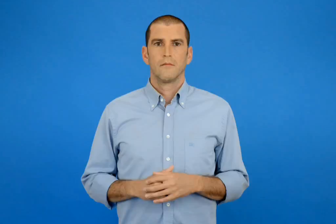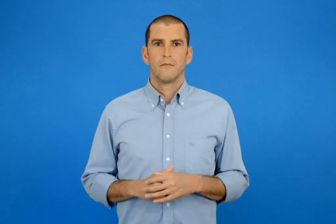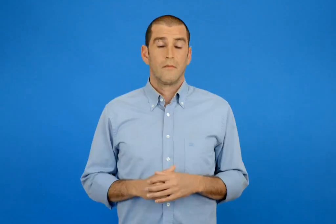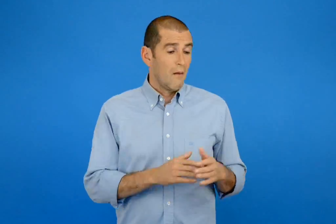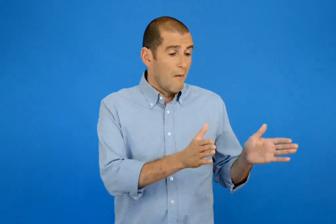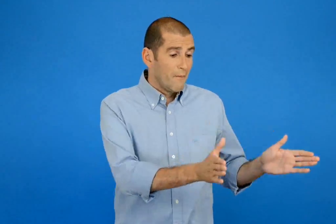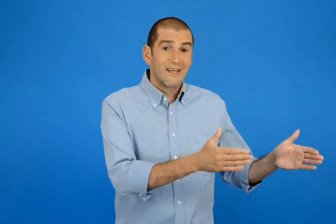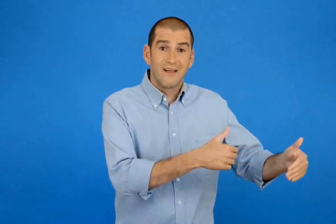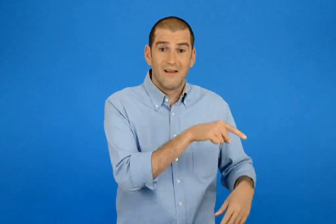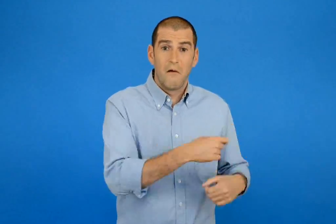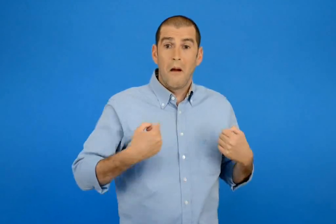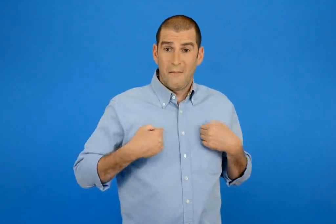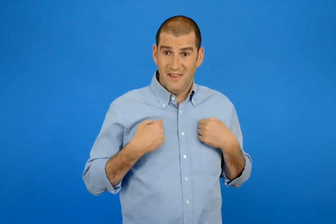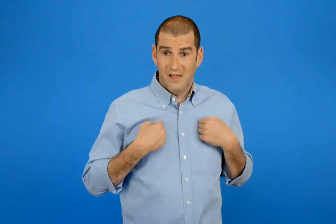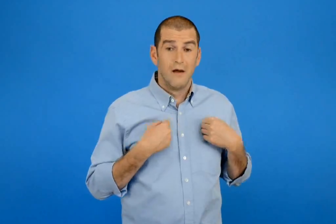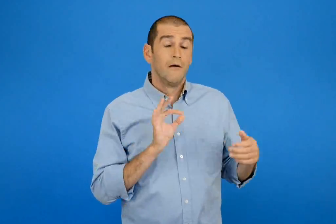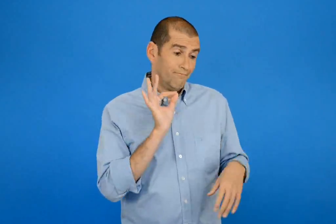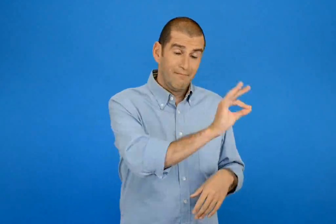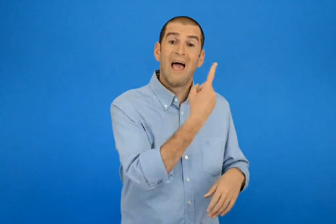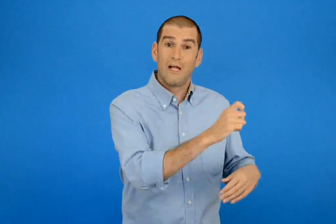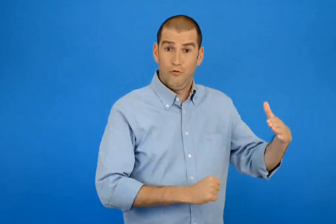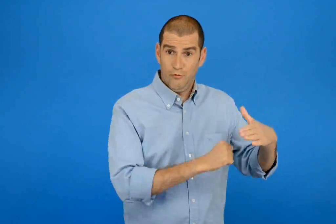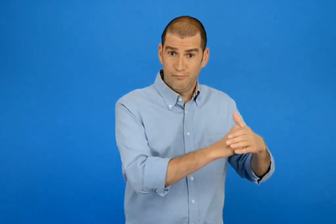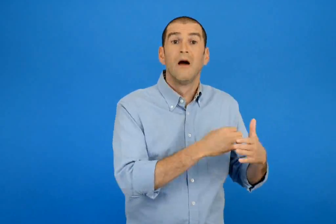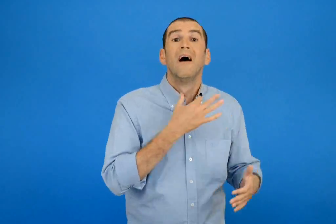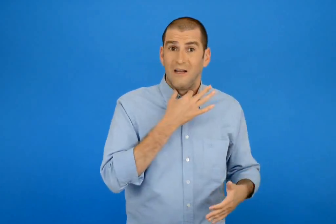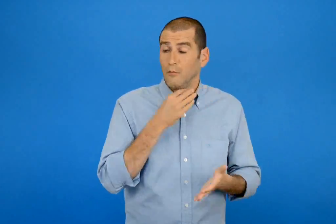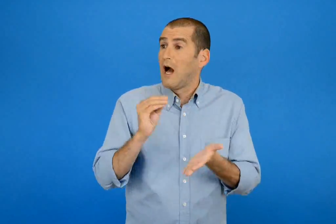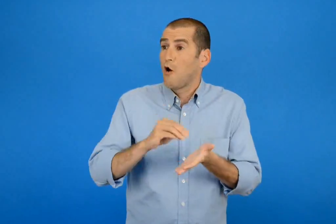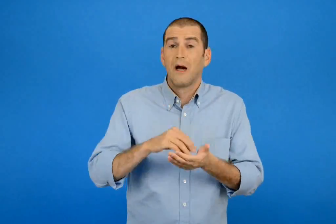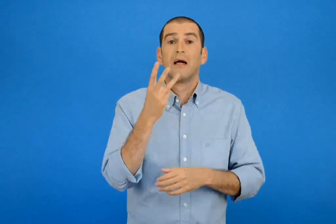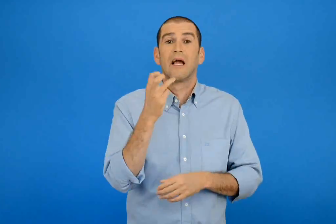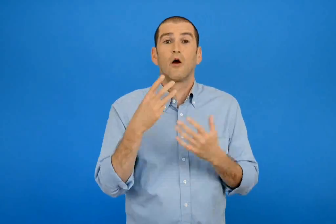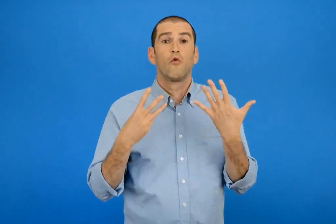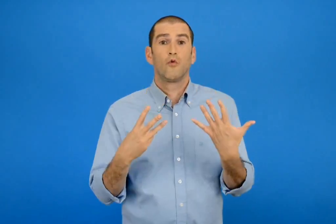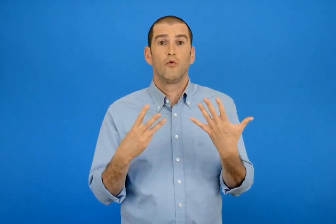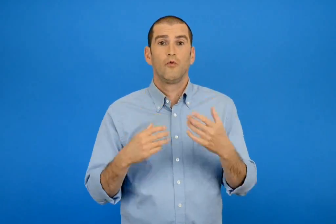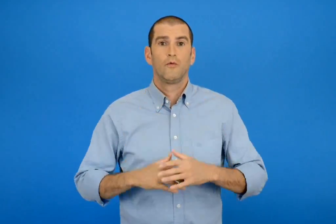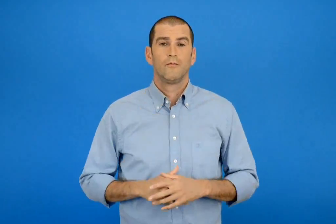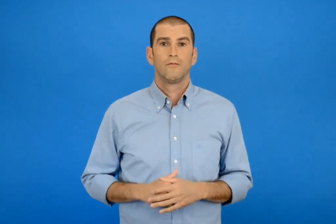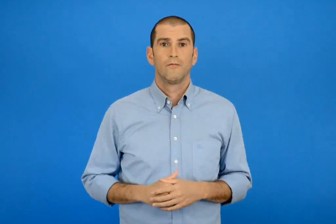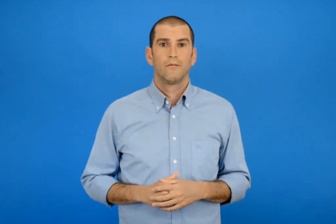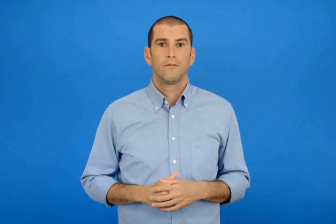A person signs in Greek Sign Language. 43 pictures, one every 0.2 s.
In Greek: για να γίνουν 100 τα πακέτα με τα παιχνίδια χρειαζόμαστε ακόμα 38
